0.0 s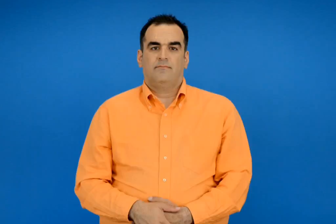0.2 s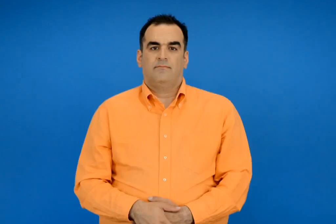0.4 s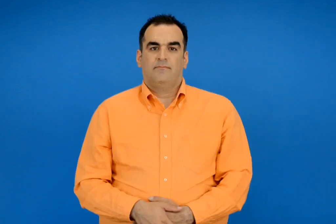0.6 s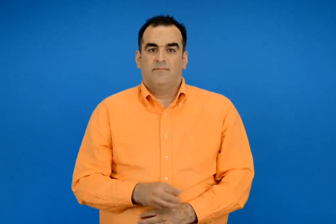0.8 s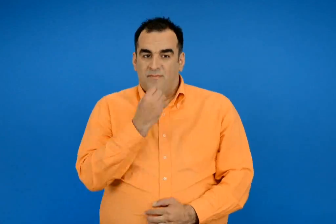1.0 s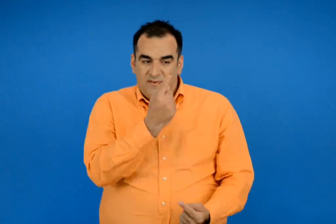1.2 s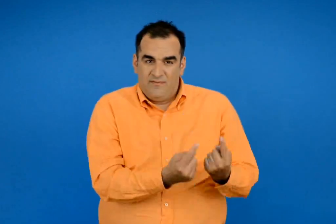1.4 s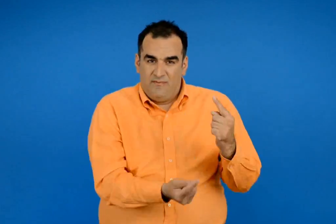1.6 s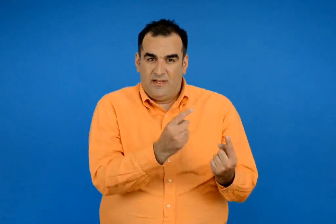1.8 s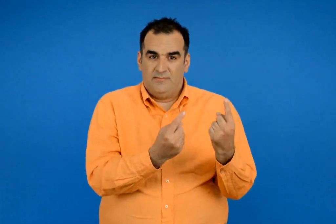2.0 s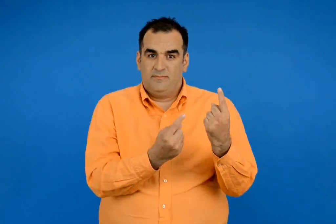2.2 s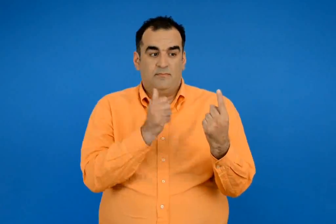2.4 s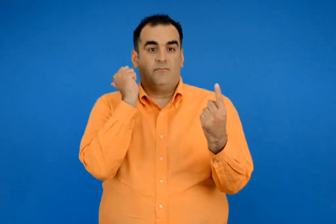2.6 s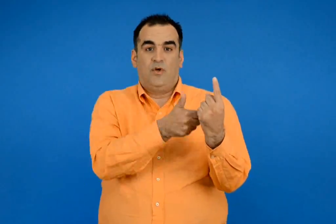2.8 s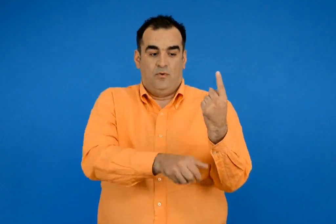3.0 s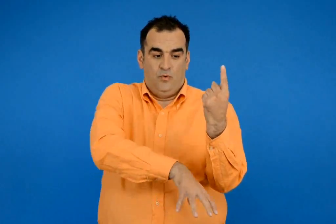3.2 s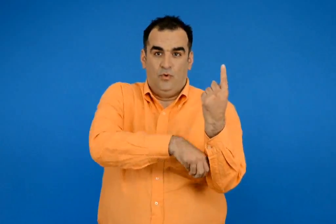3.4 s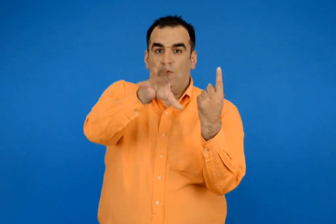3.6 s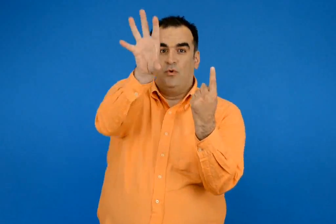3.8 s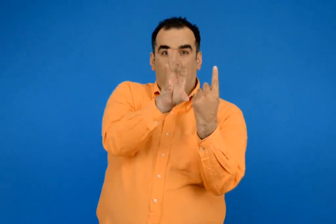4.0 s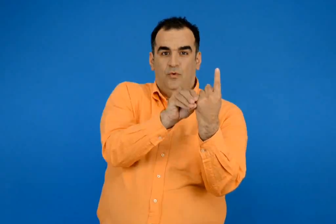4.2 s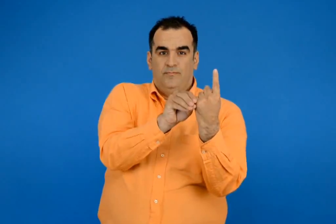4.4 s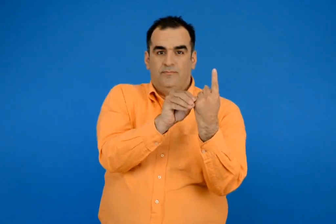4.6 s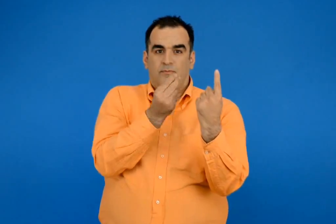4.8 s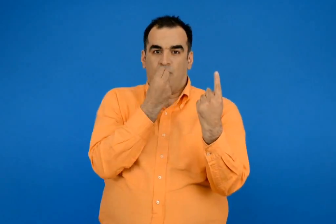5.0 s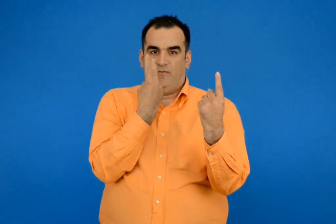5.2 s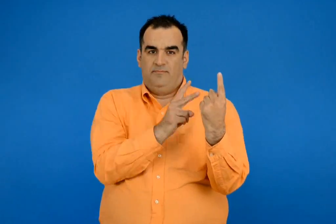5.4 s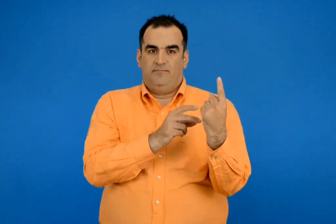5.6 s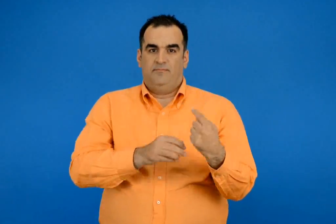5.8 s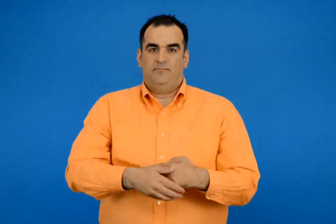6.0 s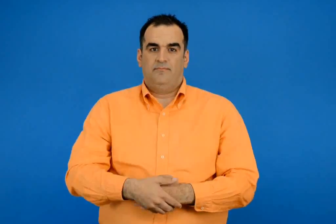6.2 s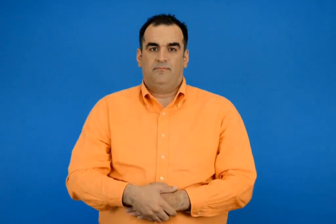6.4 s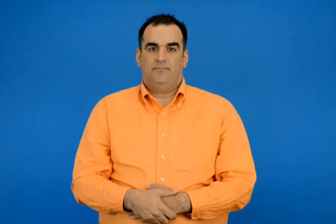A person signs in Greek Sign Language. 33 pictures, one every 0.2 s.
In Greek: φτιάχνουν μονά τους την τροφή τους
